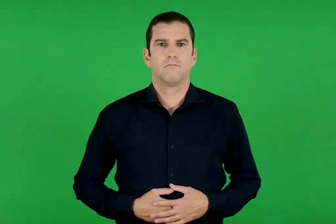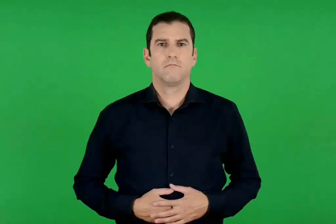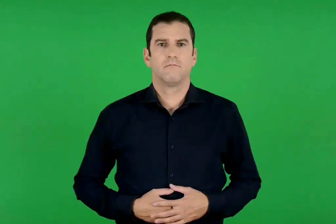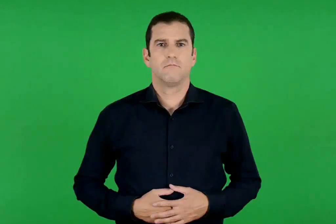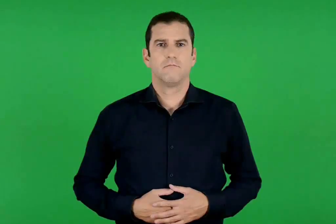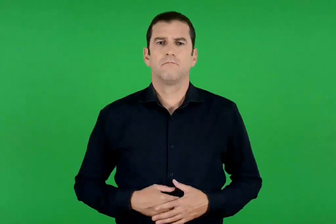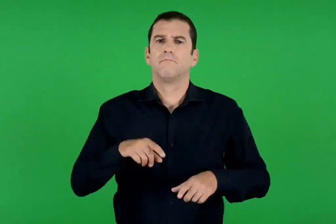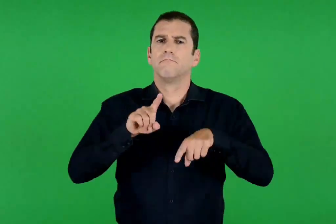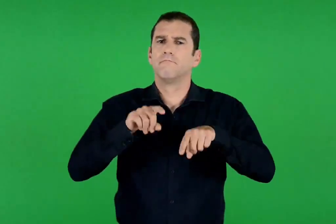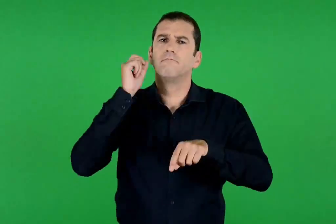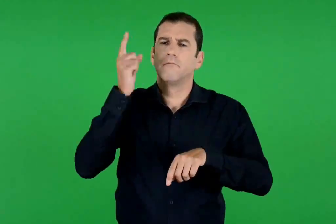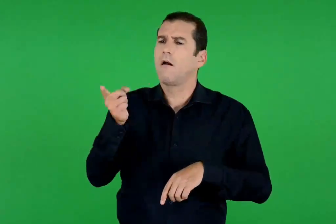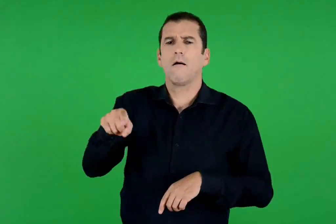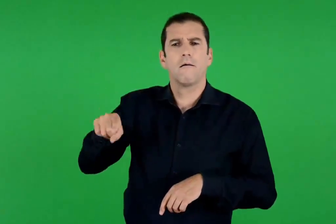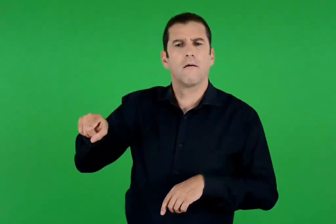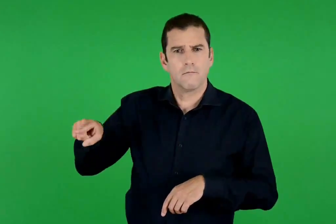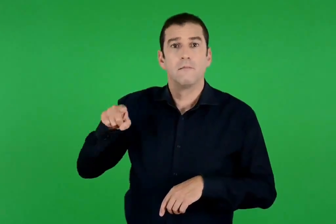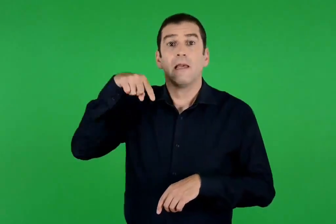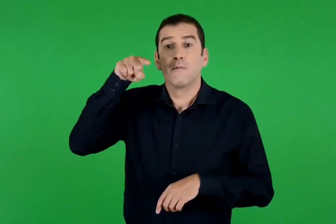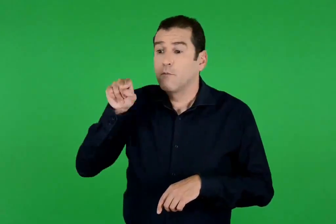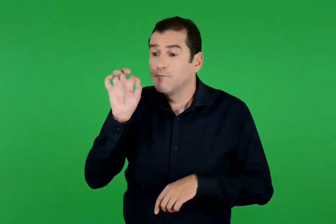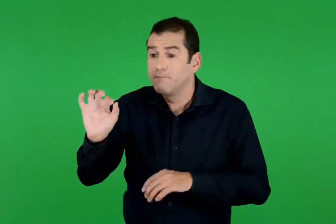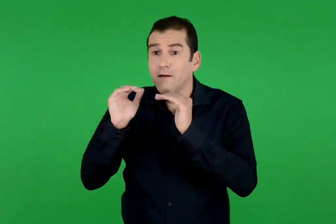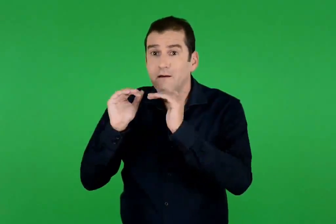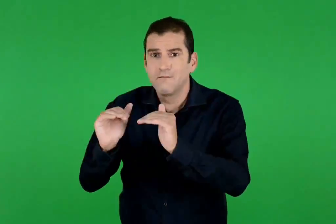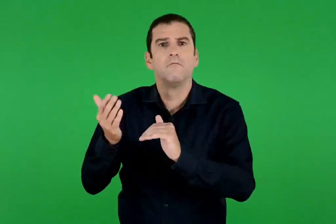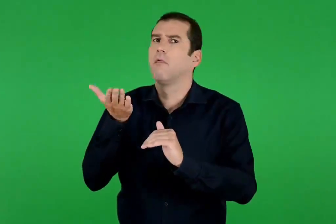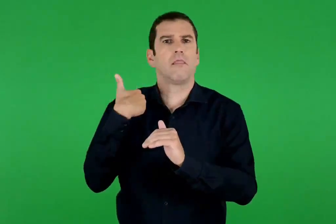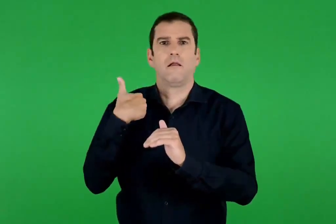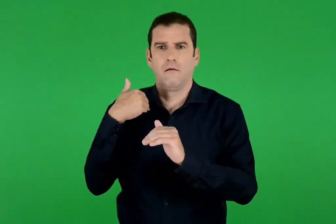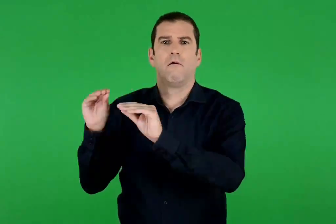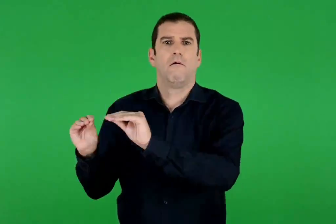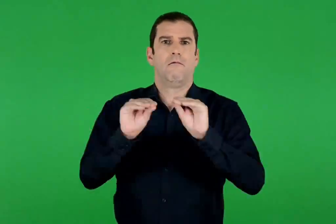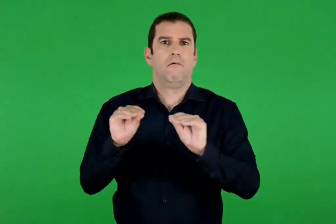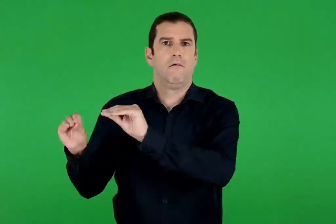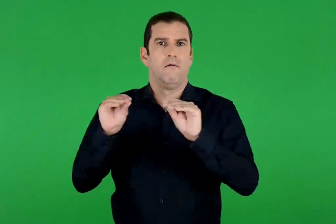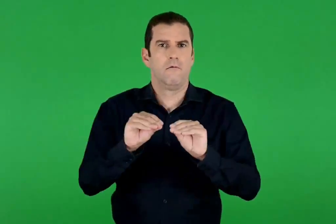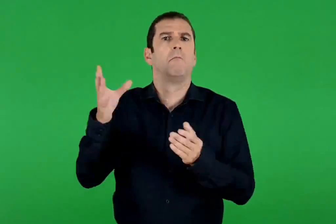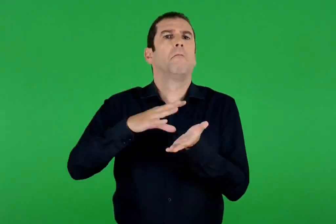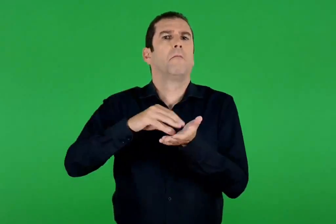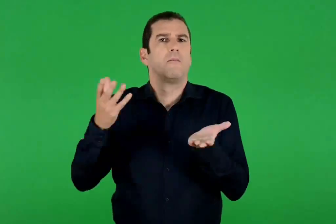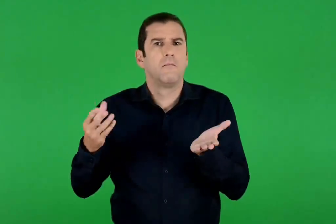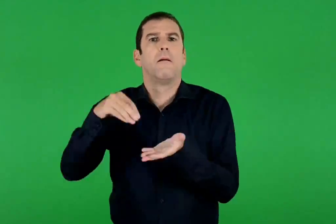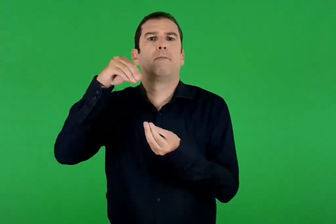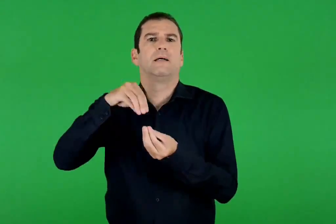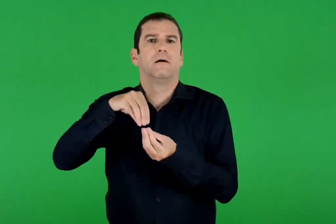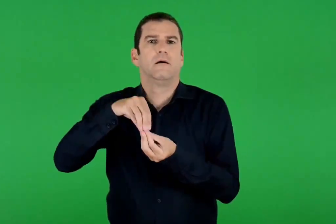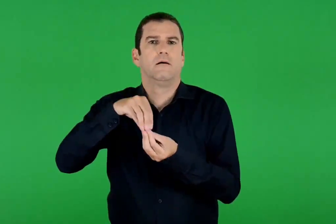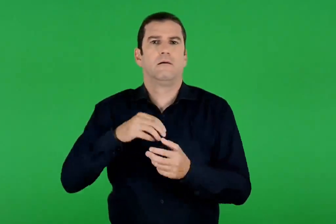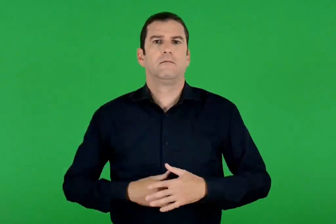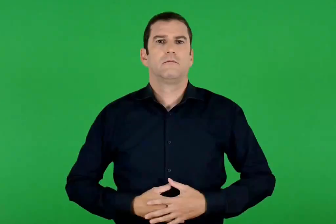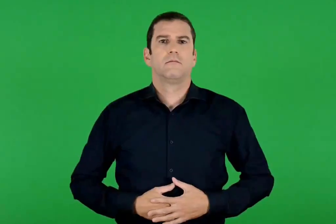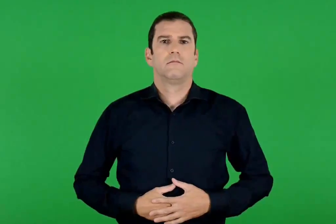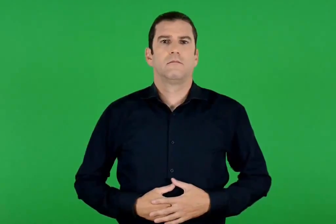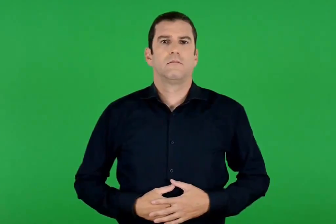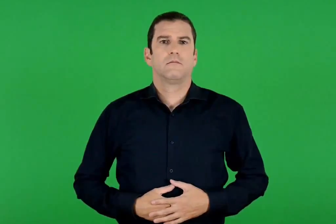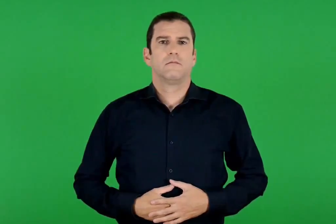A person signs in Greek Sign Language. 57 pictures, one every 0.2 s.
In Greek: κάποιες άλλες δεν έχουν σταθερή ημερομηνία και λέγονται κινητές π.χ. πάσχα
